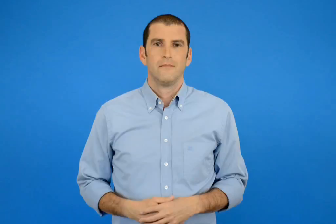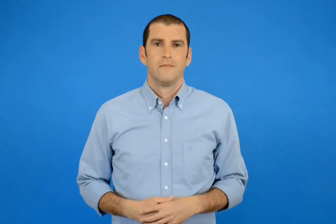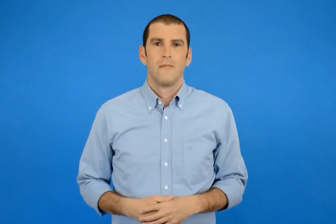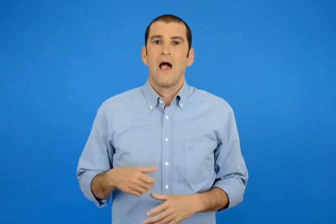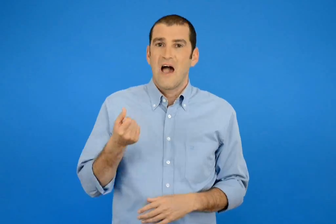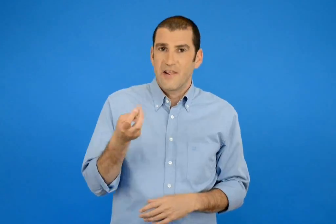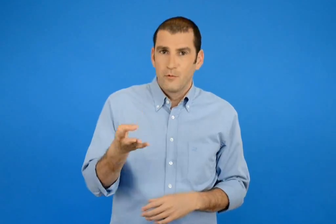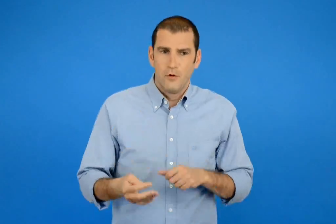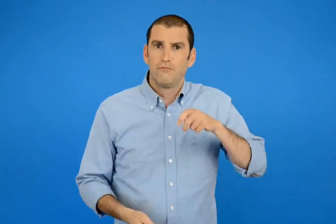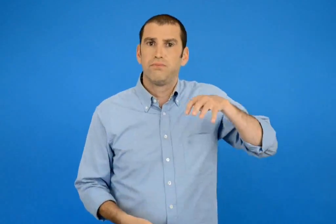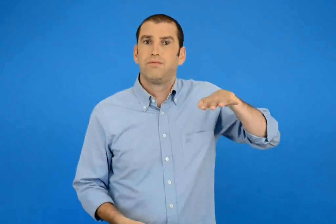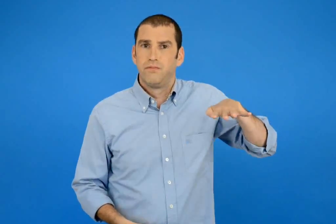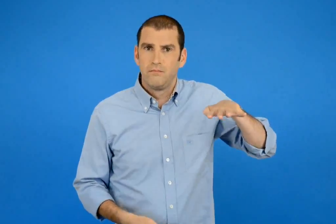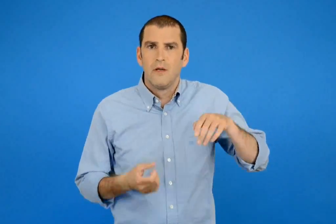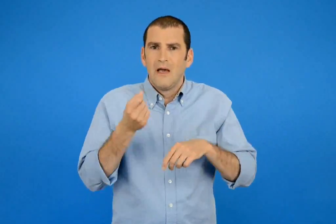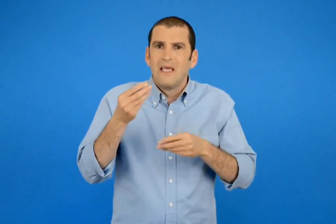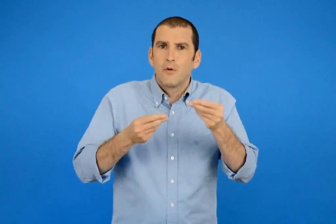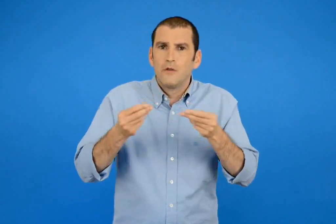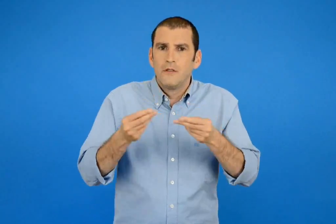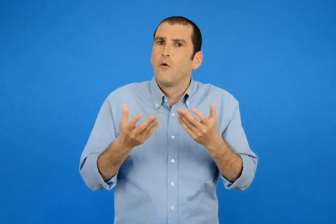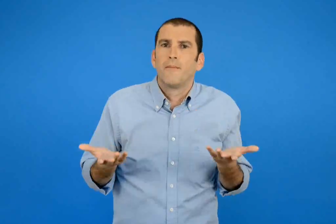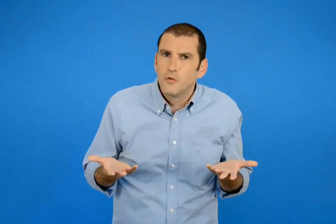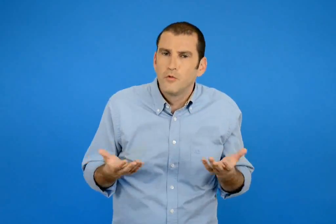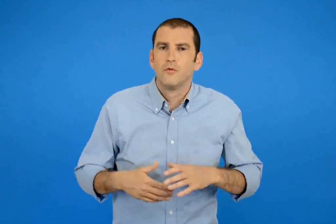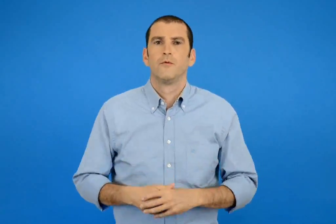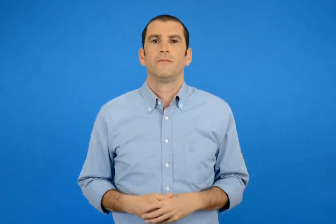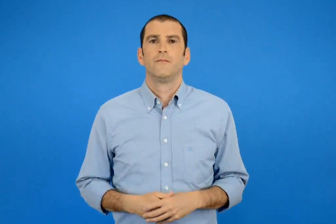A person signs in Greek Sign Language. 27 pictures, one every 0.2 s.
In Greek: πως υπολογίζουμε με μεγάλους αριθμούς ;
